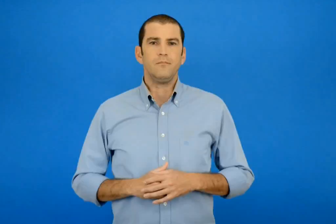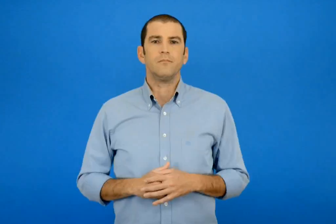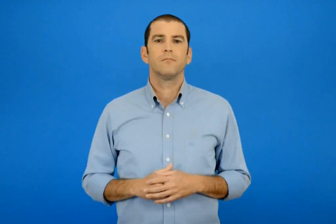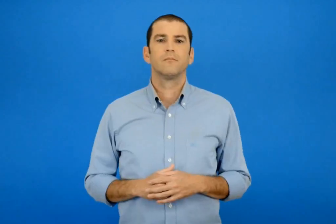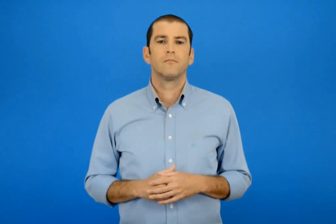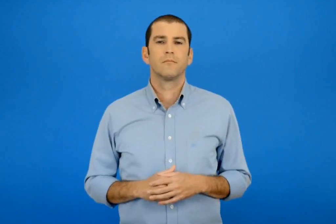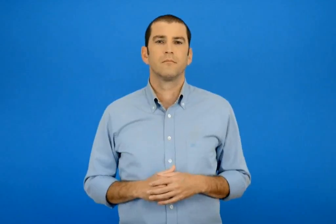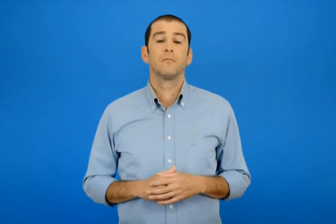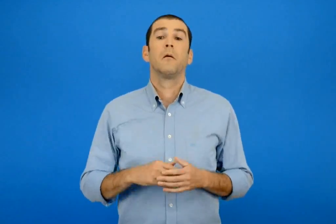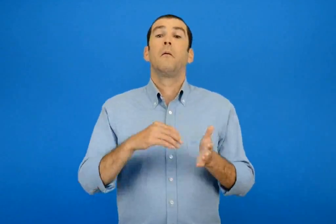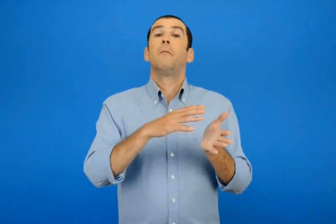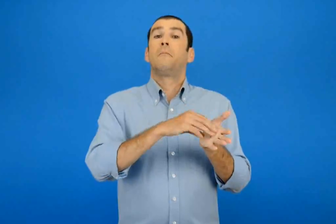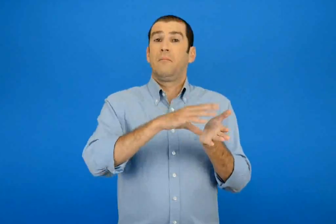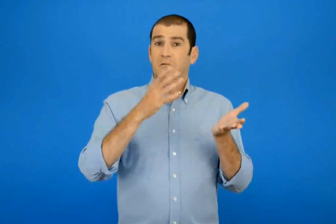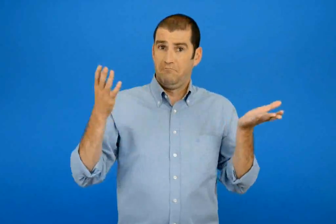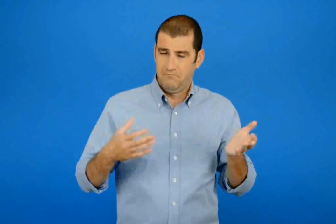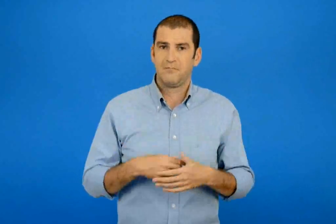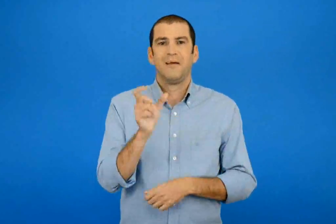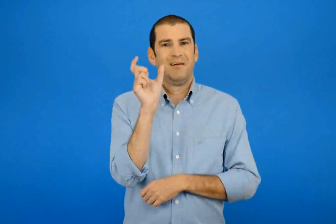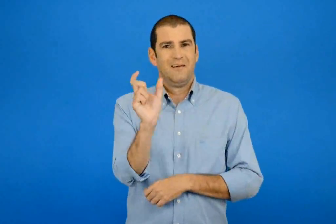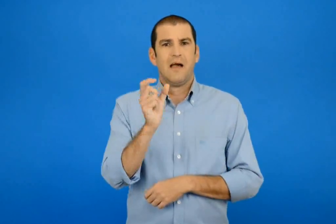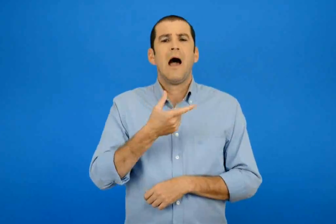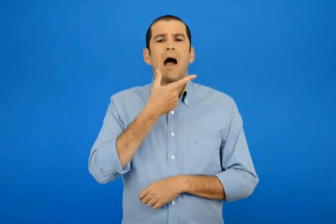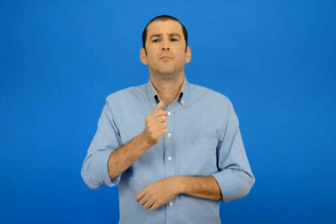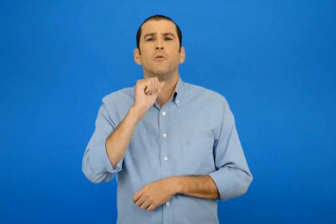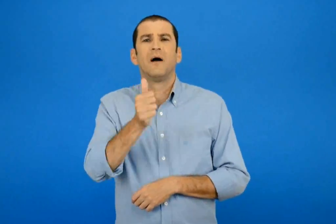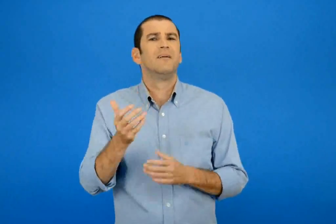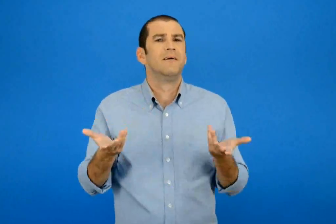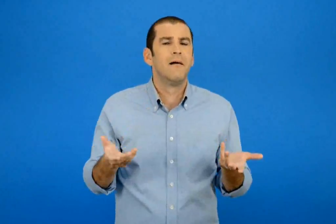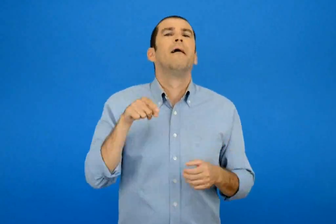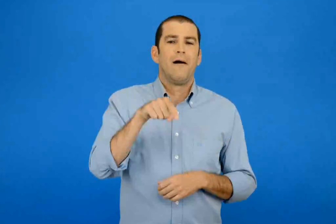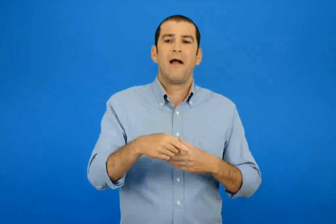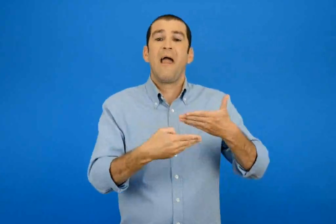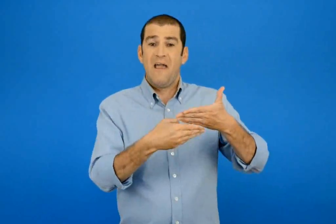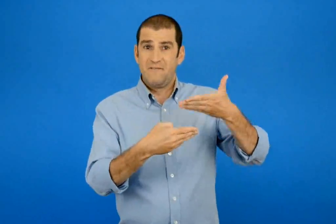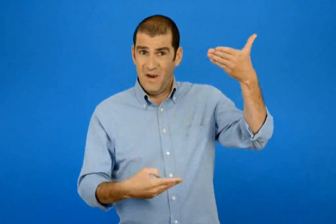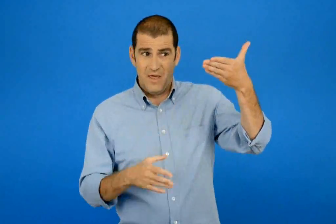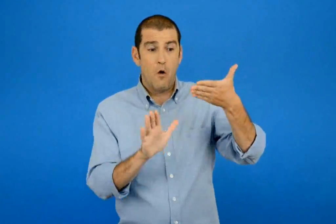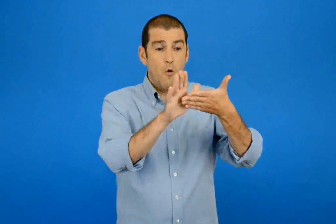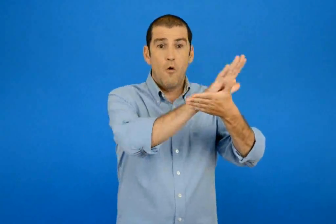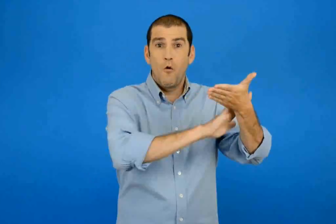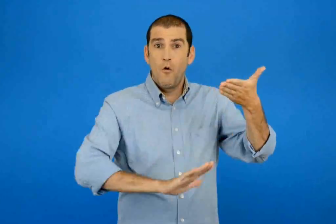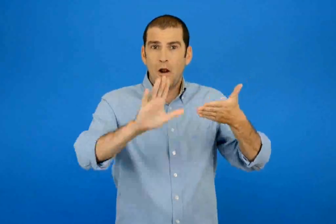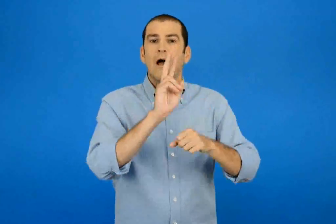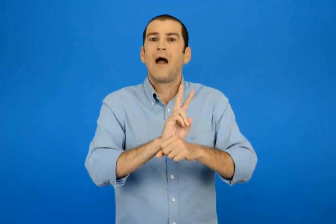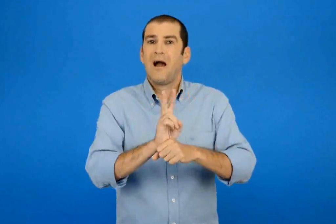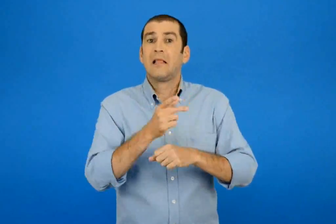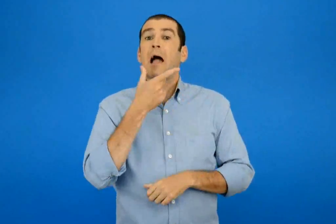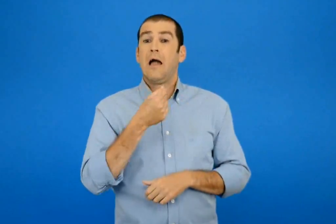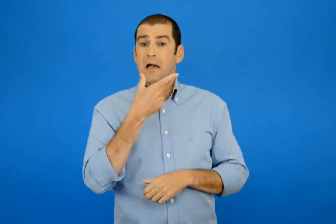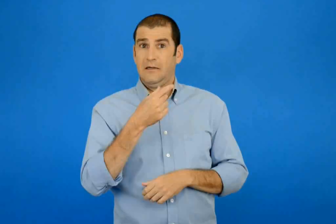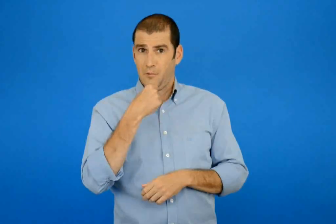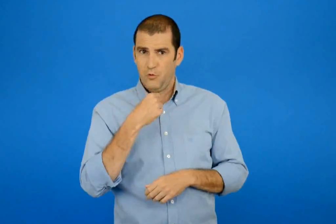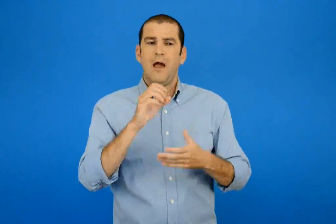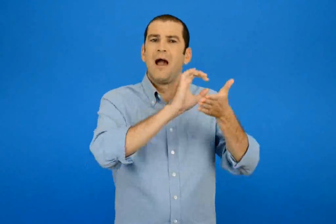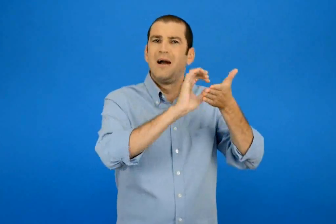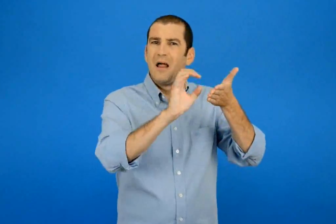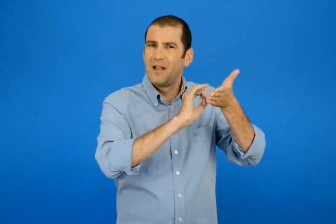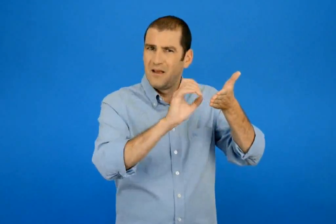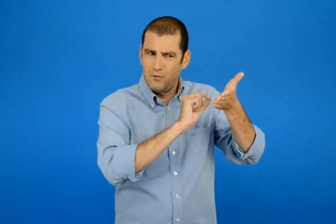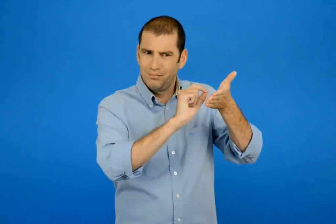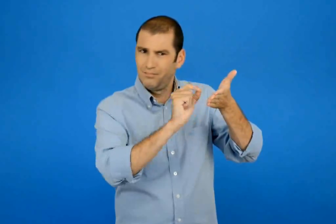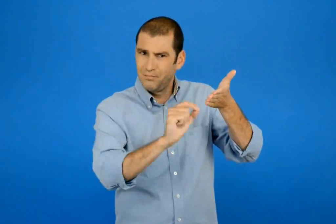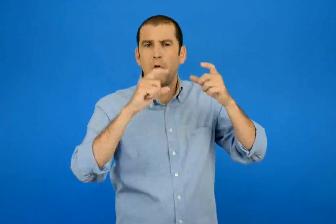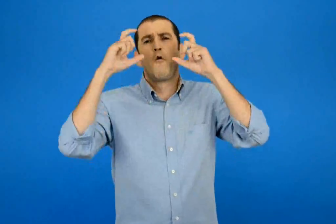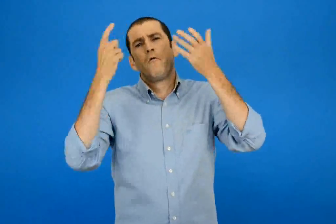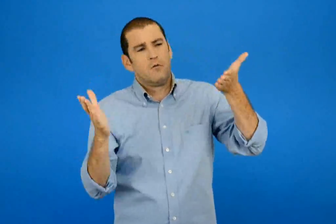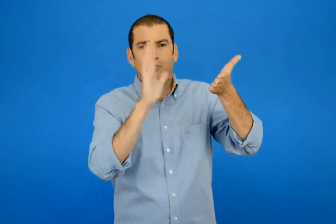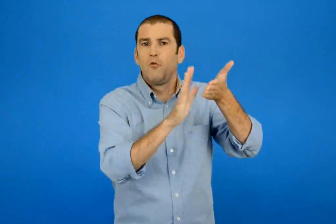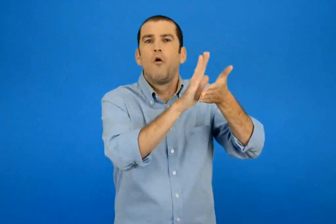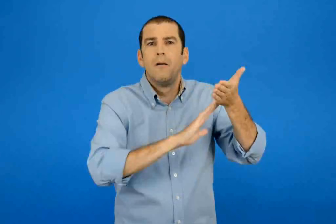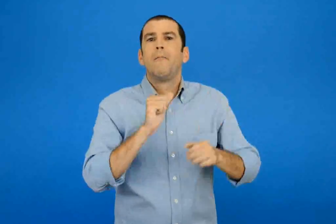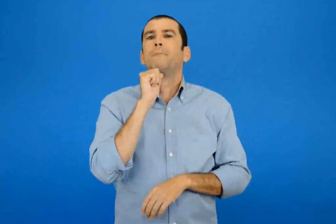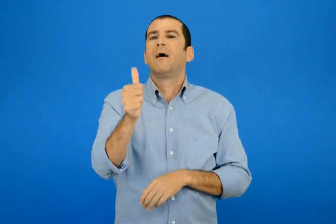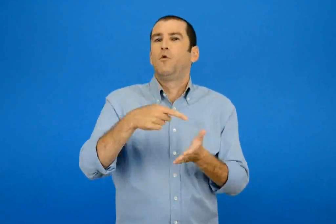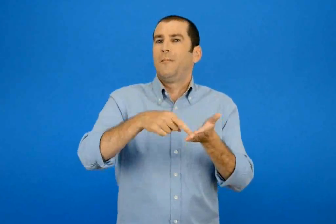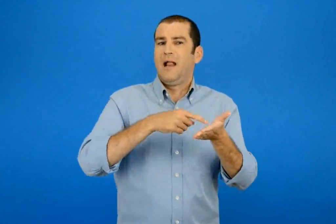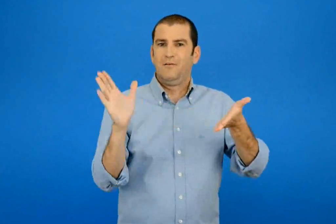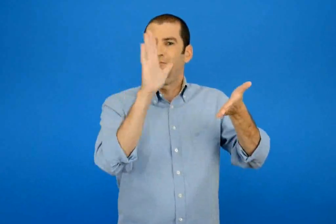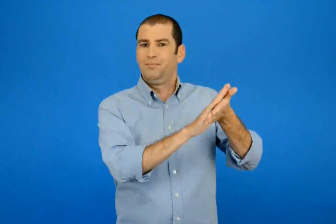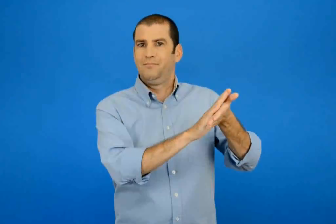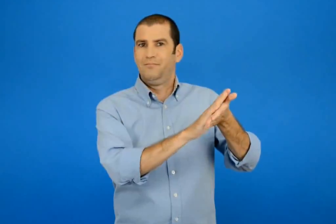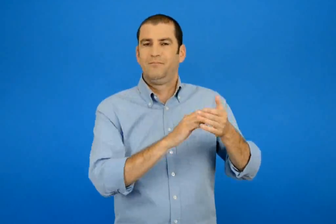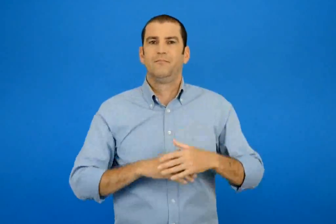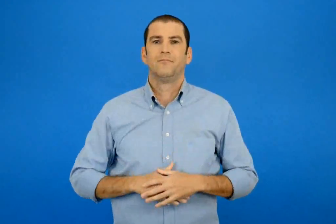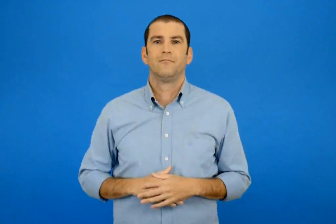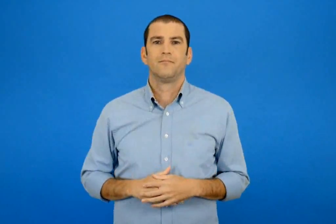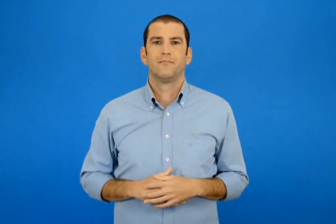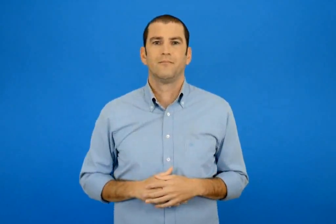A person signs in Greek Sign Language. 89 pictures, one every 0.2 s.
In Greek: για παράδειγμα ασπρόμαυρη είναι η εφημερίδα στην οποία τόσο τα γράμματα όσο και οι φωτογραφίες τυπώνονται με μαύρο μελανί πάνω σε άσπρο χαρτί
